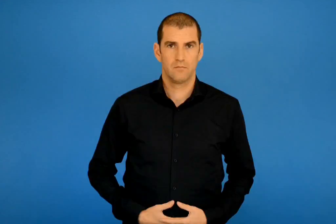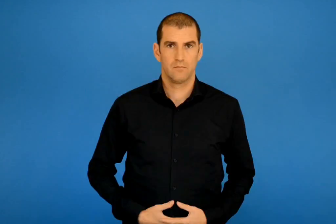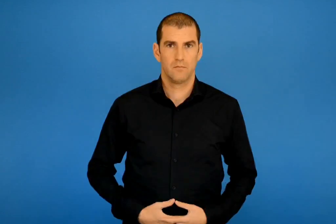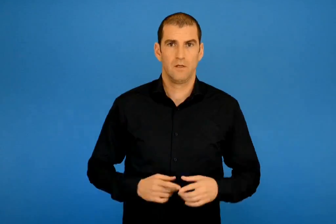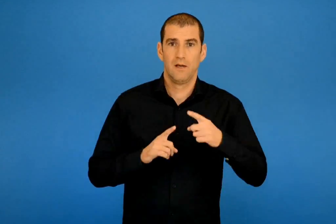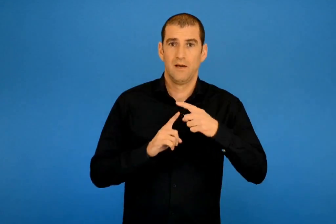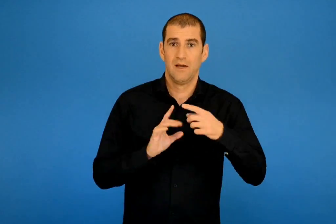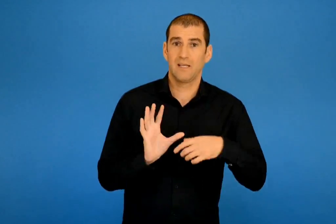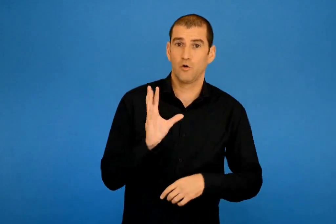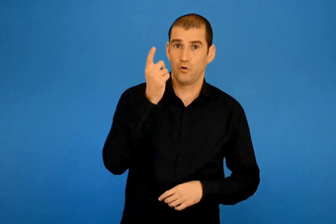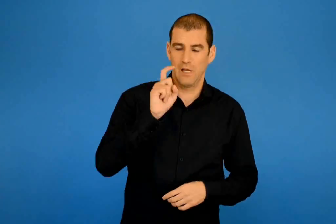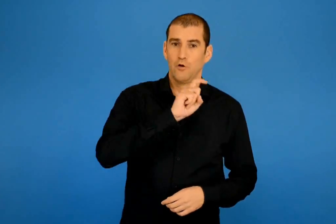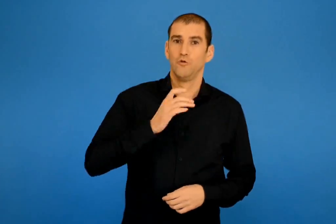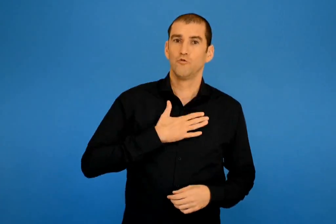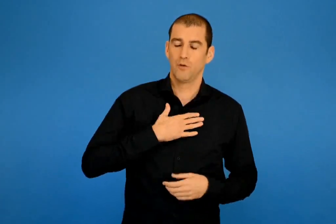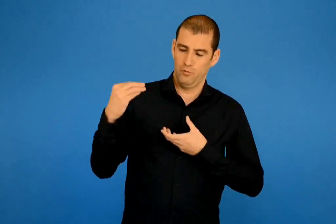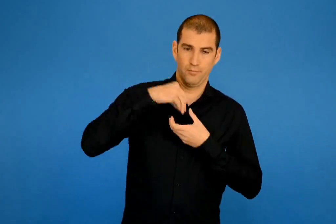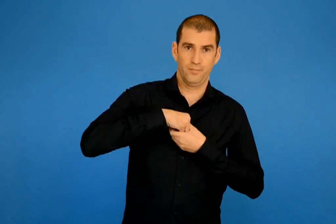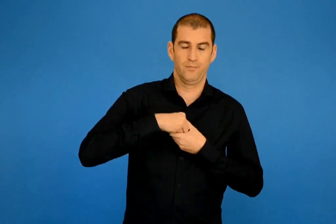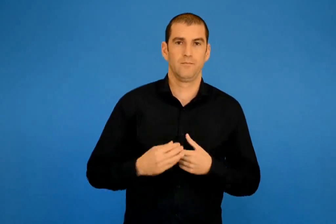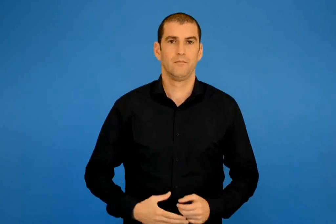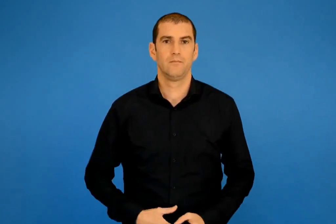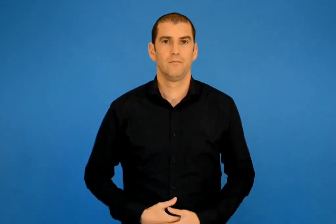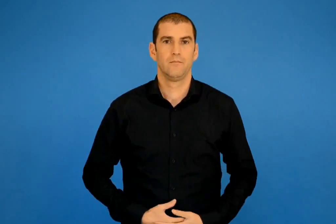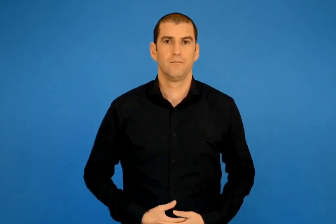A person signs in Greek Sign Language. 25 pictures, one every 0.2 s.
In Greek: η τεχνολογία στη ζωή μου
